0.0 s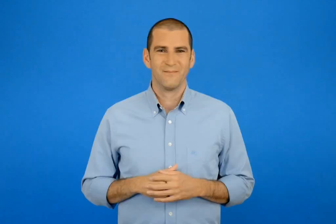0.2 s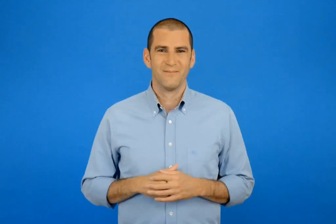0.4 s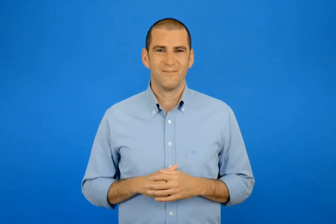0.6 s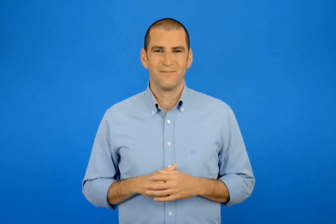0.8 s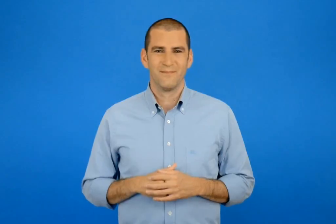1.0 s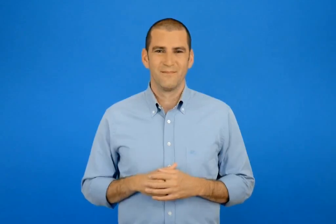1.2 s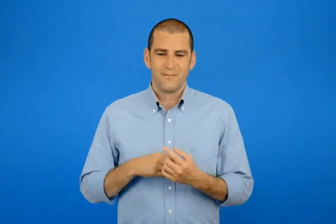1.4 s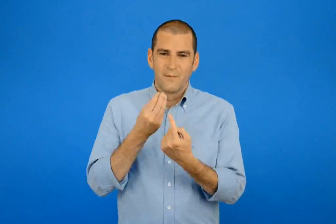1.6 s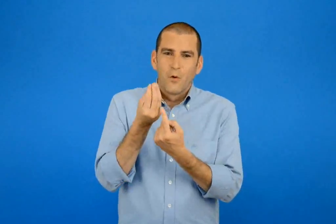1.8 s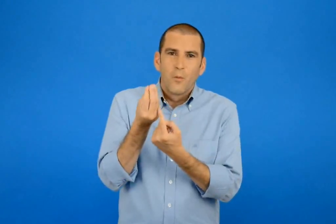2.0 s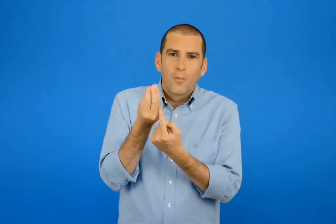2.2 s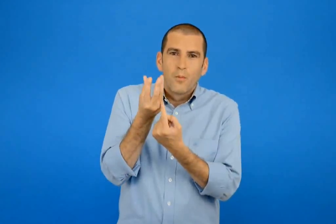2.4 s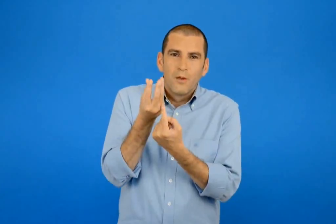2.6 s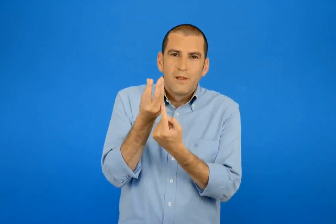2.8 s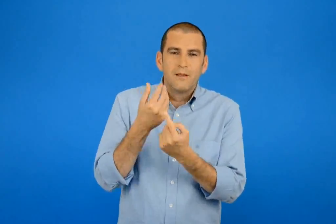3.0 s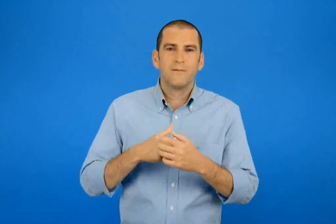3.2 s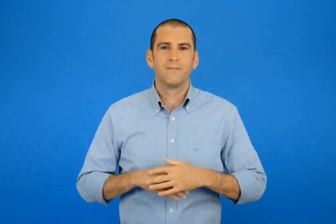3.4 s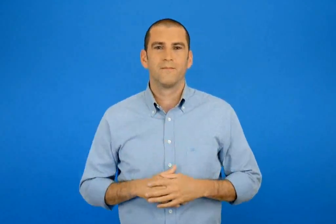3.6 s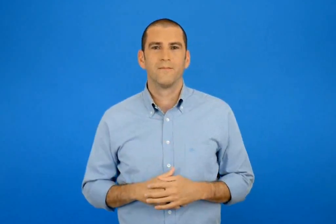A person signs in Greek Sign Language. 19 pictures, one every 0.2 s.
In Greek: μπουμπούκι
